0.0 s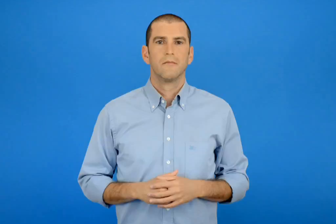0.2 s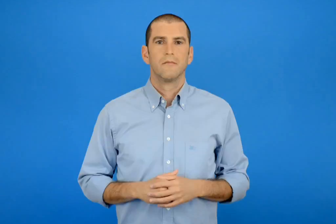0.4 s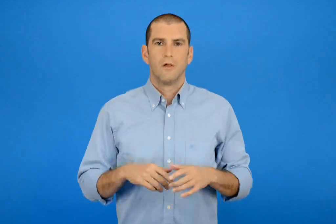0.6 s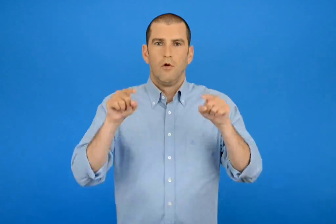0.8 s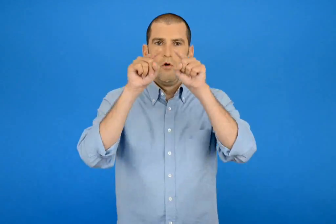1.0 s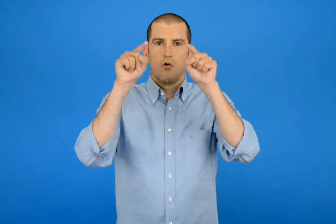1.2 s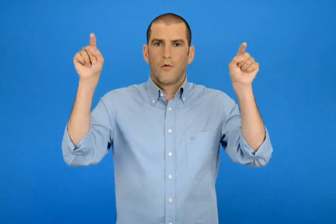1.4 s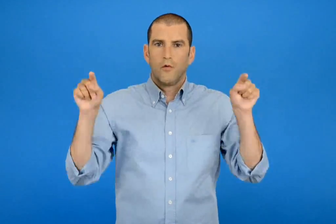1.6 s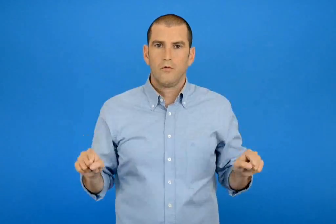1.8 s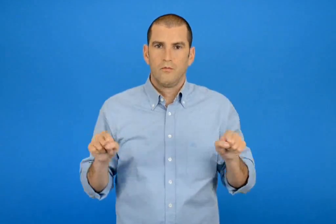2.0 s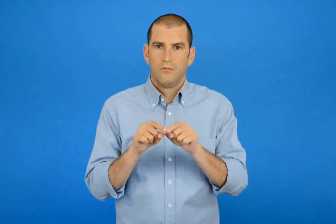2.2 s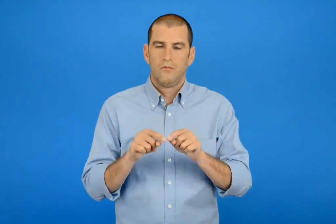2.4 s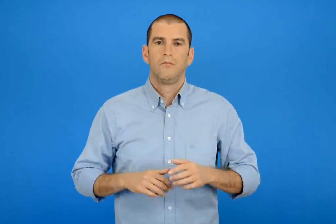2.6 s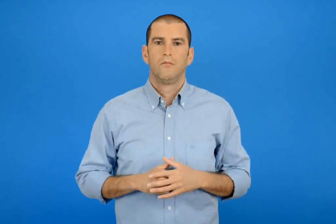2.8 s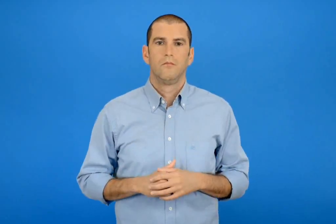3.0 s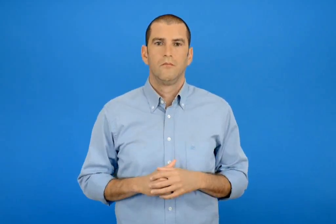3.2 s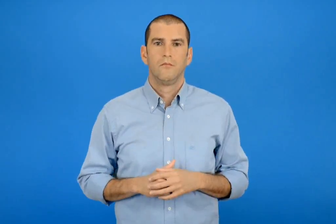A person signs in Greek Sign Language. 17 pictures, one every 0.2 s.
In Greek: ορθογώνιο παραλληλόγραμμο
